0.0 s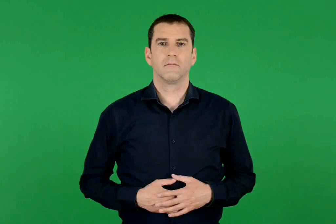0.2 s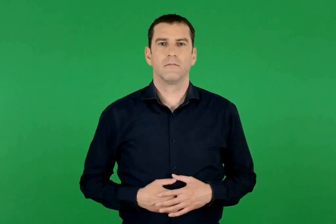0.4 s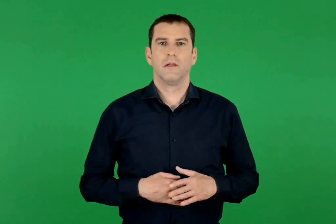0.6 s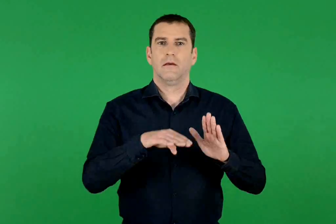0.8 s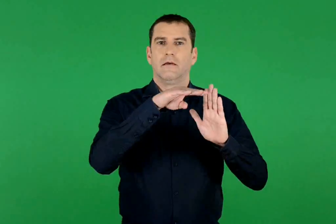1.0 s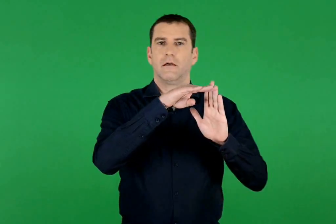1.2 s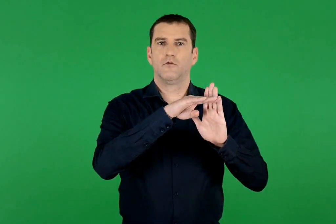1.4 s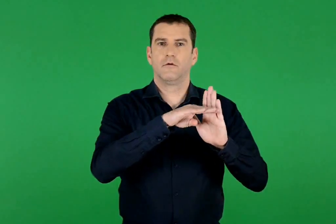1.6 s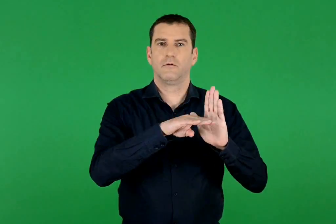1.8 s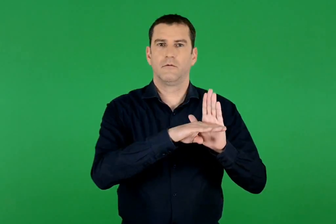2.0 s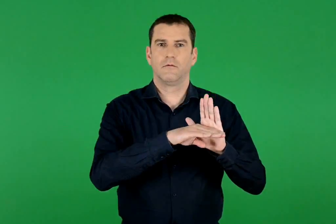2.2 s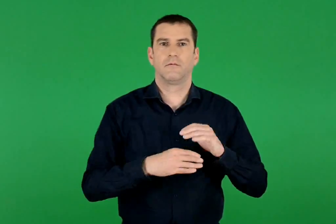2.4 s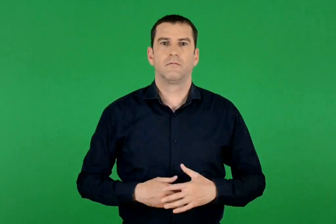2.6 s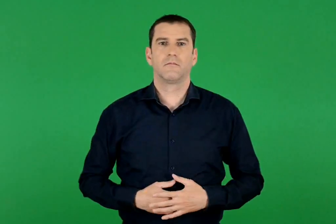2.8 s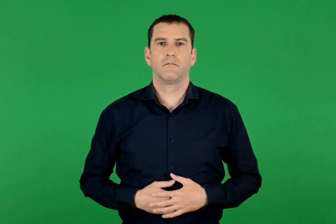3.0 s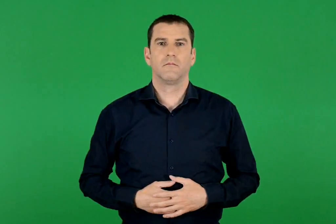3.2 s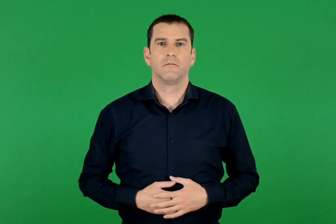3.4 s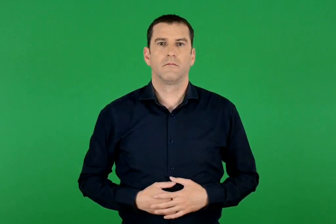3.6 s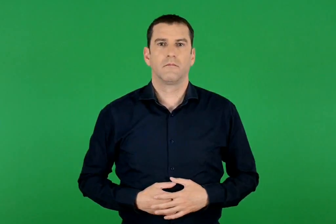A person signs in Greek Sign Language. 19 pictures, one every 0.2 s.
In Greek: κανόνες
